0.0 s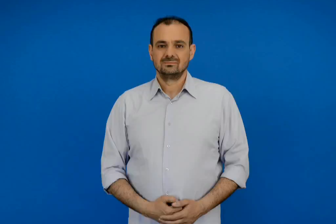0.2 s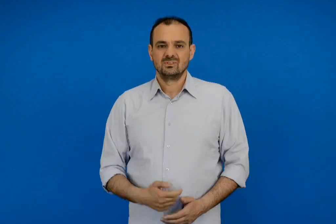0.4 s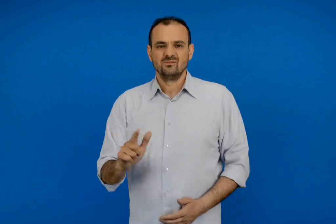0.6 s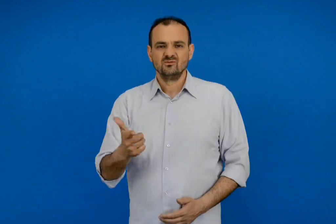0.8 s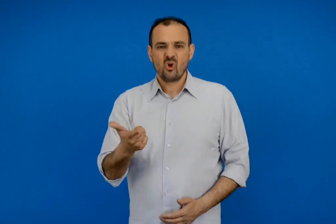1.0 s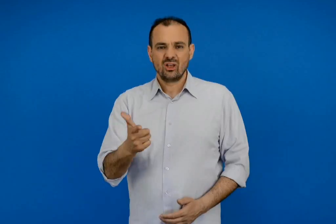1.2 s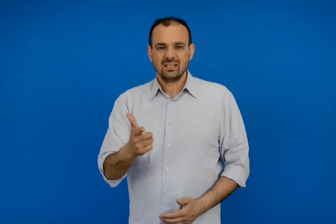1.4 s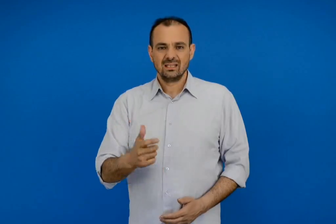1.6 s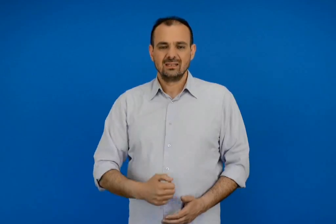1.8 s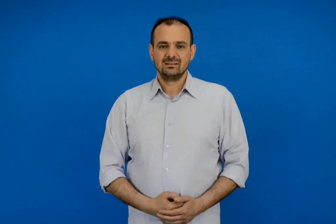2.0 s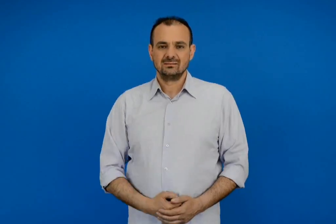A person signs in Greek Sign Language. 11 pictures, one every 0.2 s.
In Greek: φτωχική
